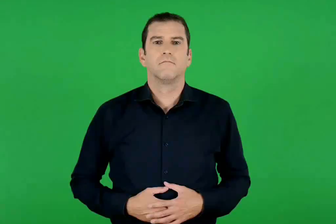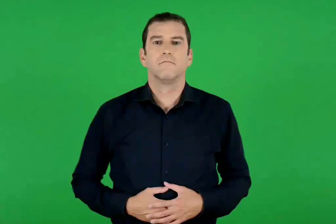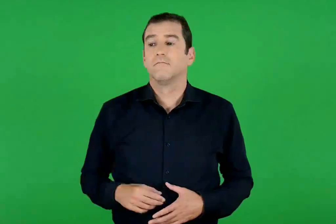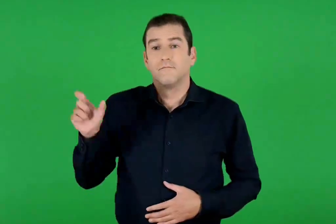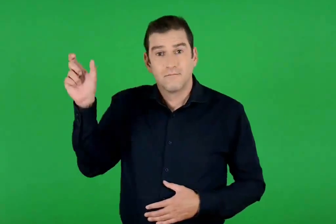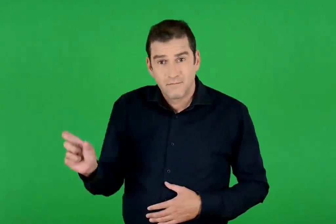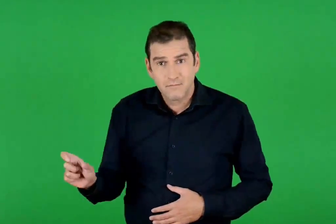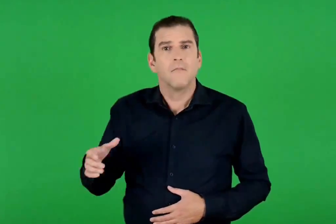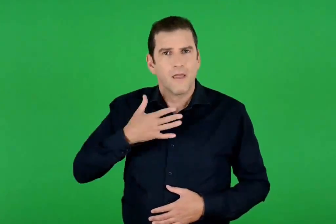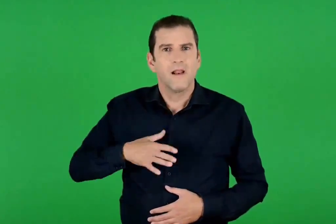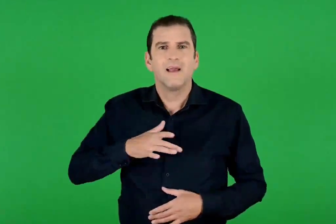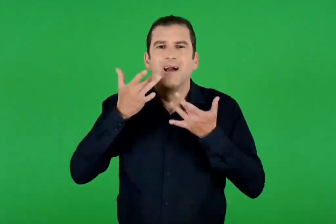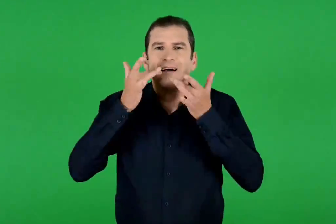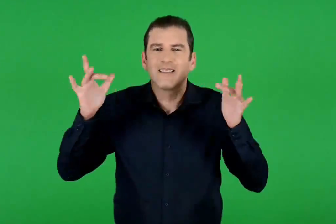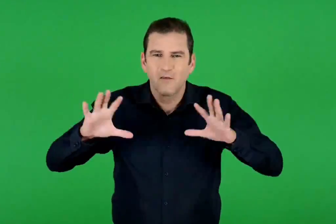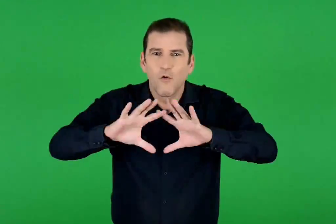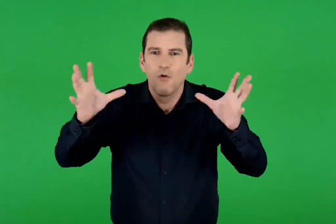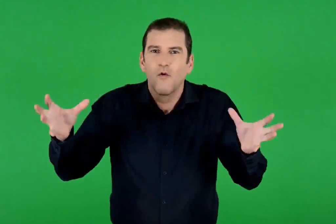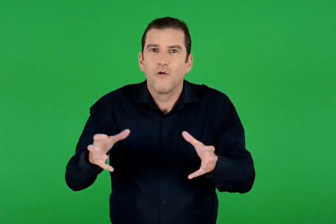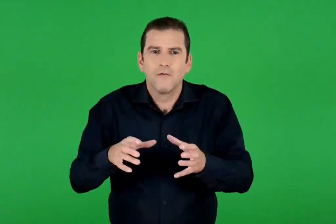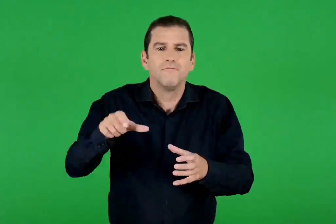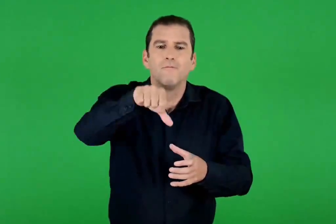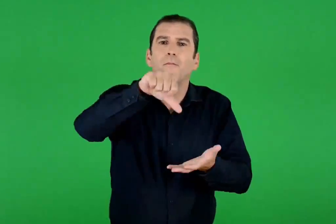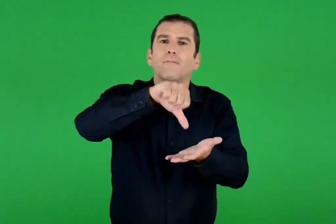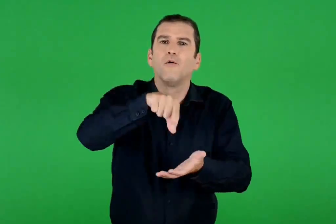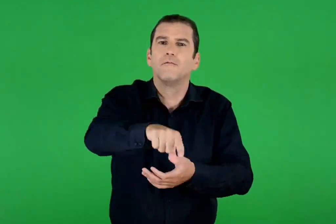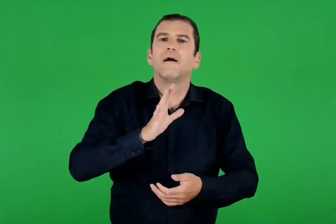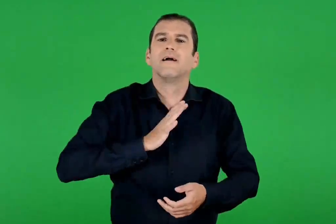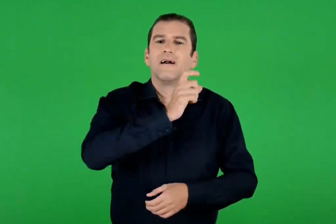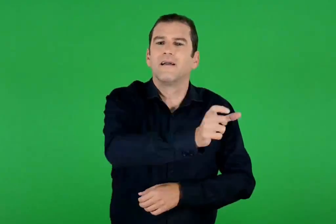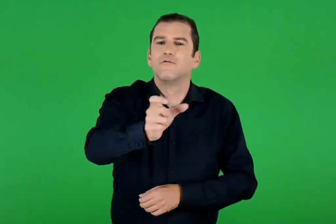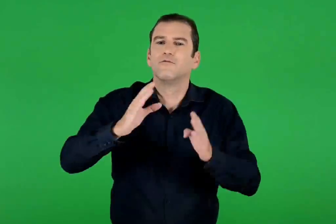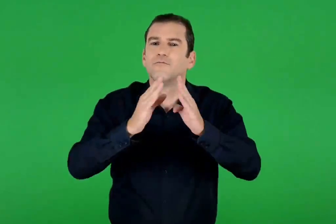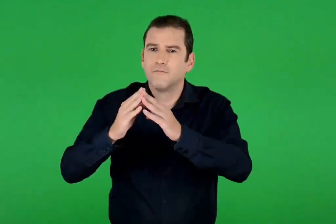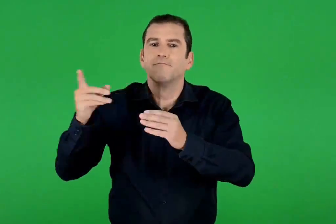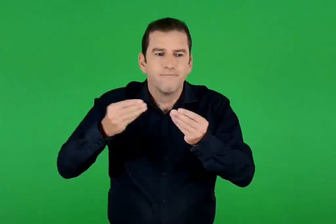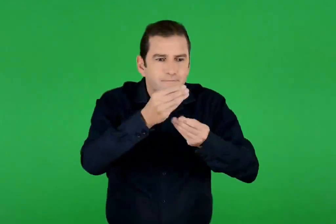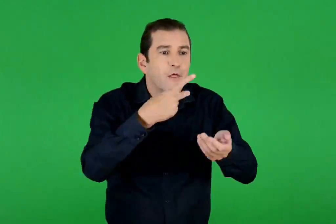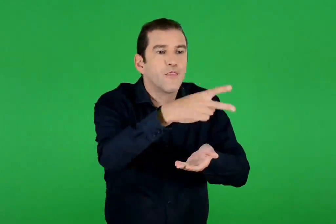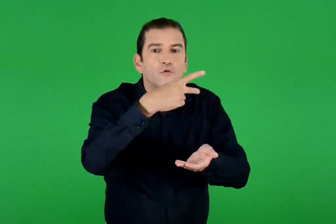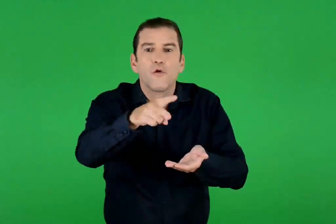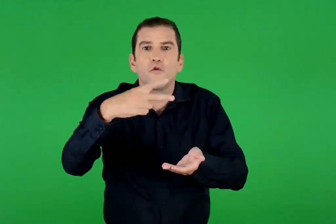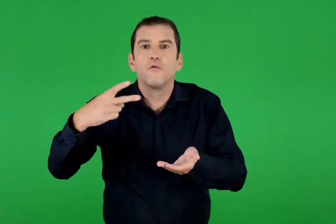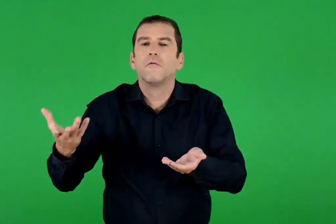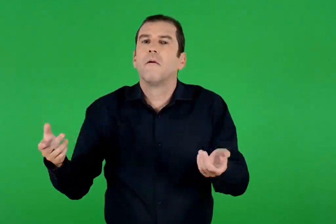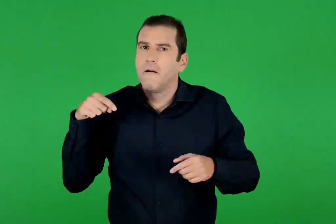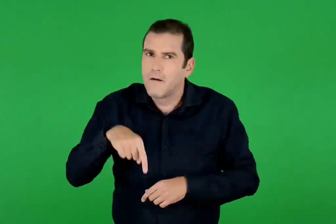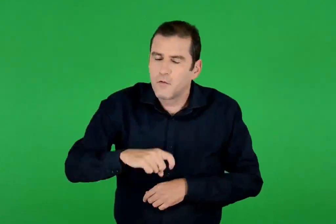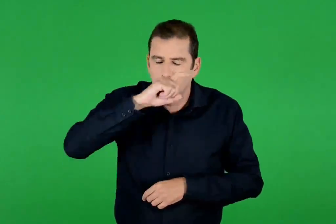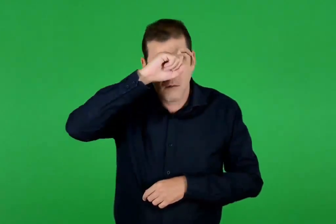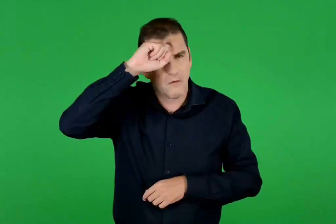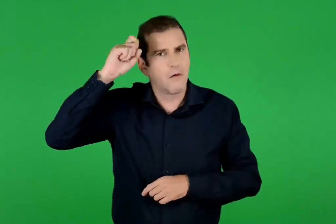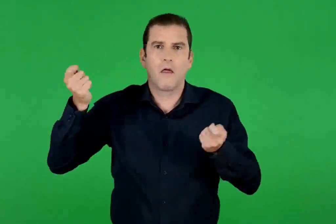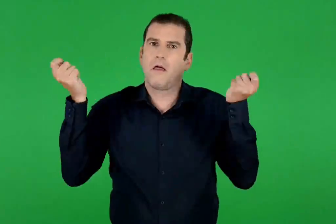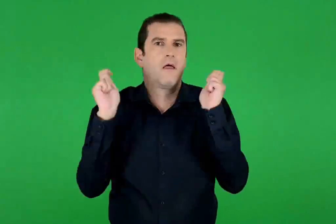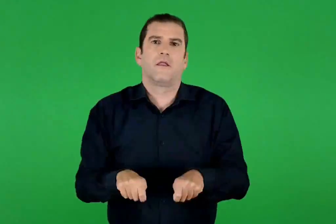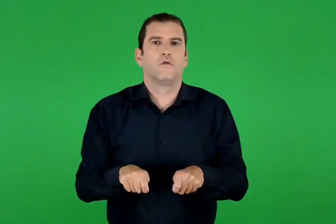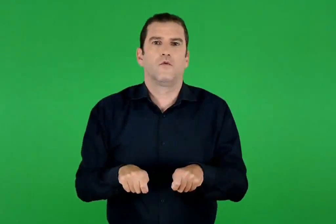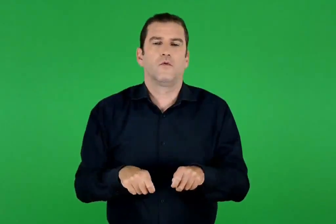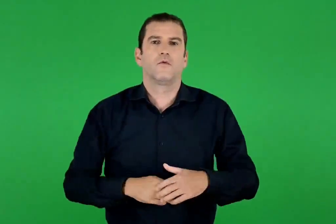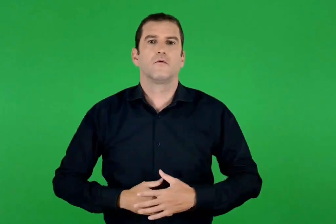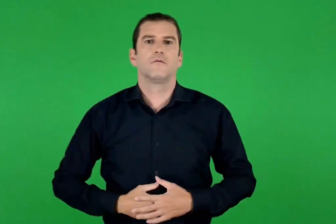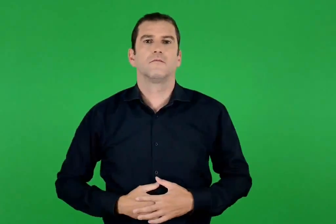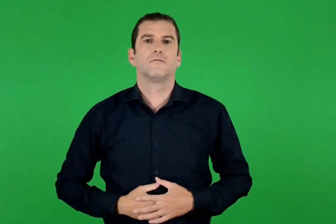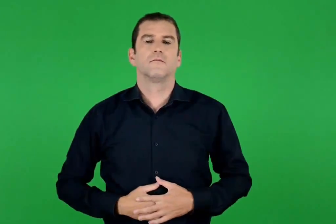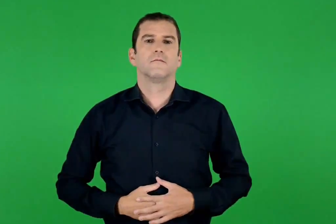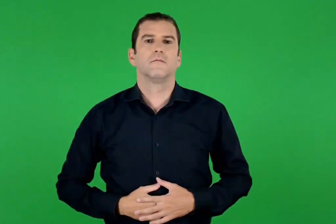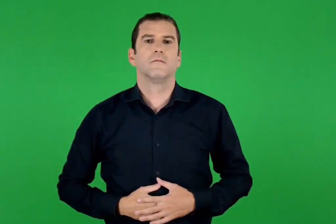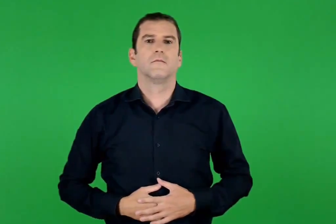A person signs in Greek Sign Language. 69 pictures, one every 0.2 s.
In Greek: θέλησε να μοιράσει τα χρυσαφικά στους κατοίκους της πόλης και να πάρει ο καθένας ό ,τι ήταν δικό του. αυτό ήταν αδύνατον
